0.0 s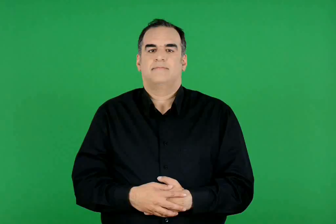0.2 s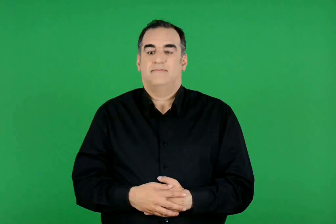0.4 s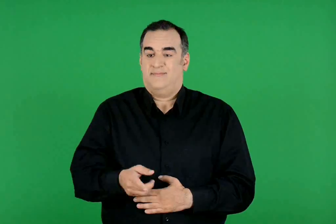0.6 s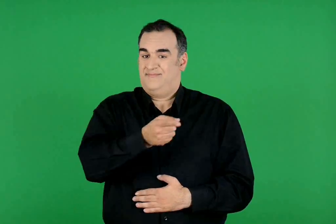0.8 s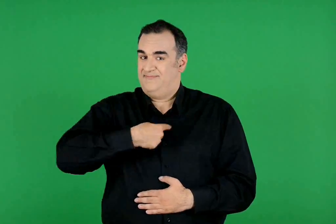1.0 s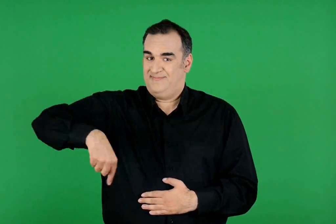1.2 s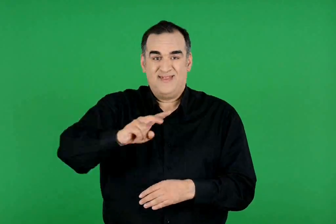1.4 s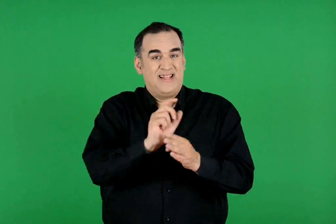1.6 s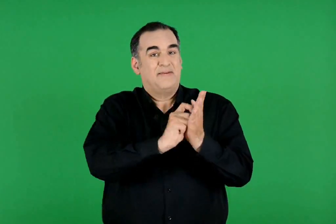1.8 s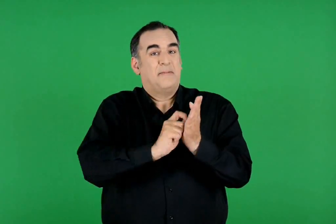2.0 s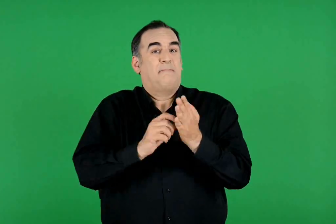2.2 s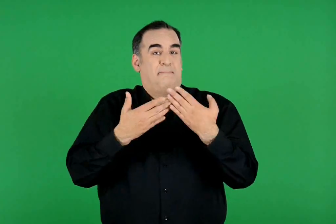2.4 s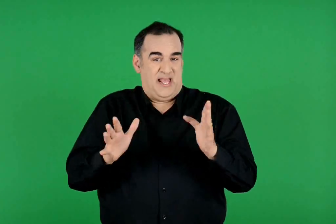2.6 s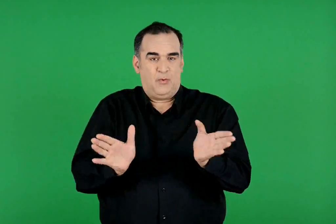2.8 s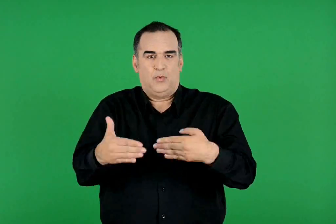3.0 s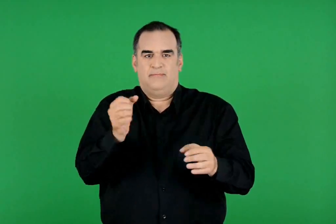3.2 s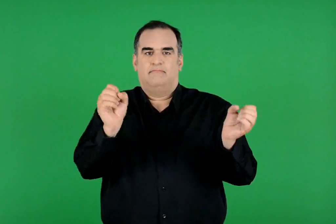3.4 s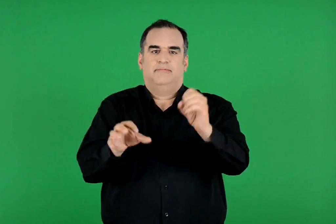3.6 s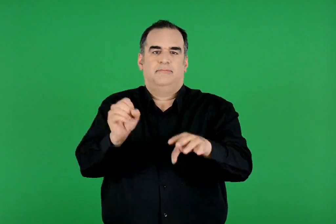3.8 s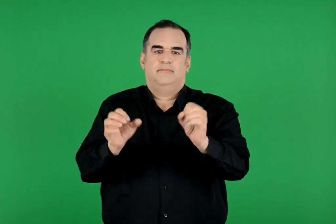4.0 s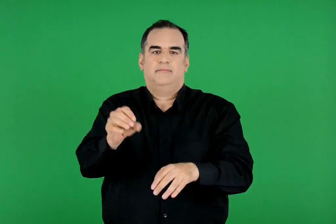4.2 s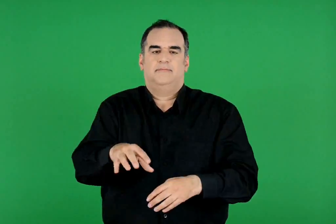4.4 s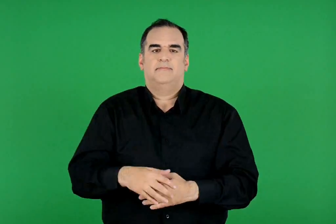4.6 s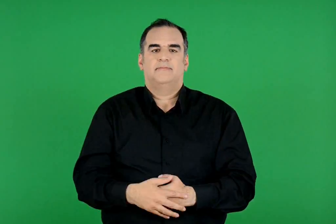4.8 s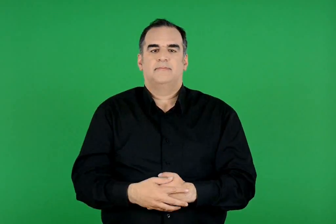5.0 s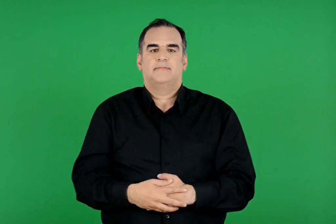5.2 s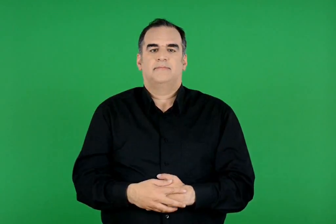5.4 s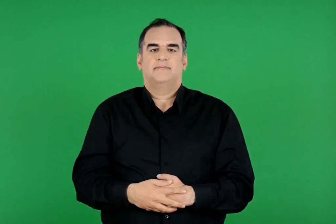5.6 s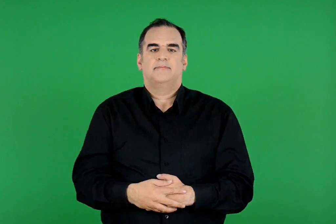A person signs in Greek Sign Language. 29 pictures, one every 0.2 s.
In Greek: ρίχνουμε στο κουτί όλα τα χαρτιά που γράψαμε
